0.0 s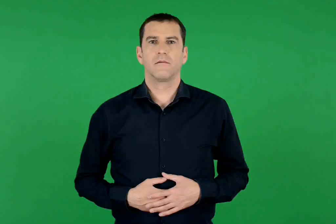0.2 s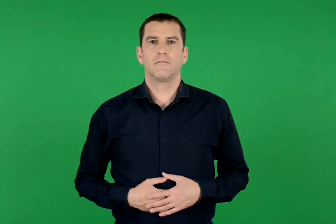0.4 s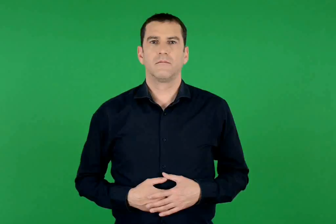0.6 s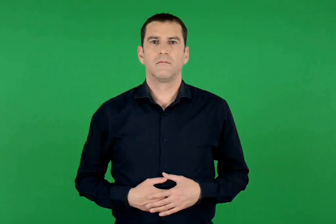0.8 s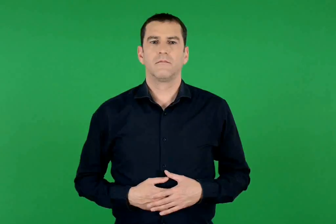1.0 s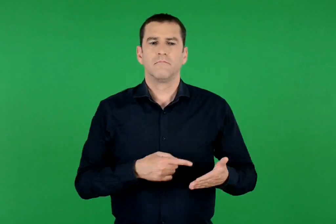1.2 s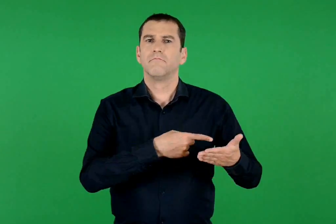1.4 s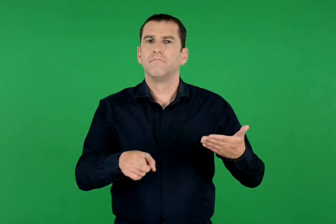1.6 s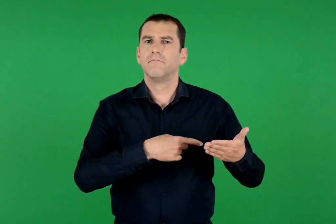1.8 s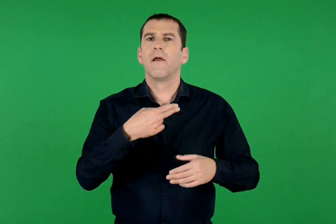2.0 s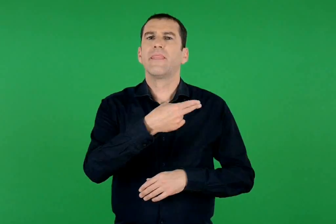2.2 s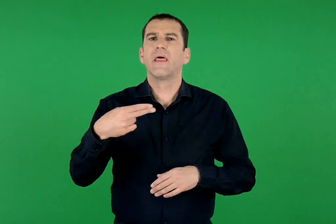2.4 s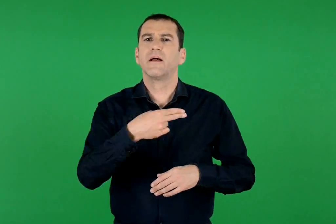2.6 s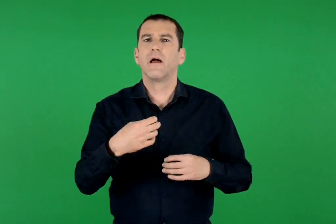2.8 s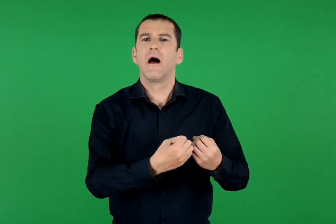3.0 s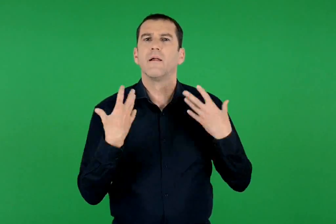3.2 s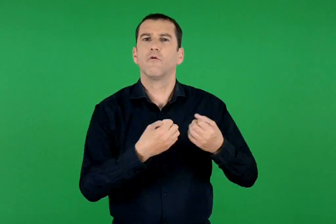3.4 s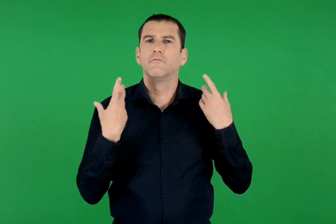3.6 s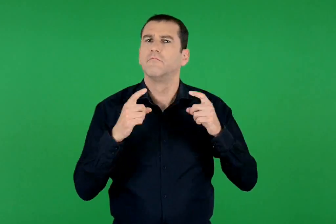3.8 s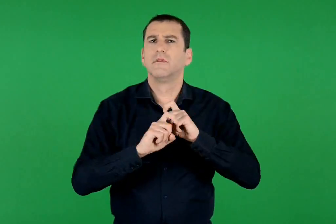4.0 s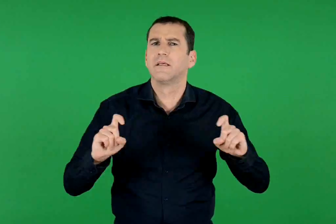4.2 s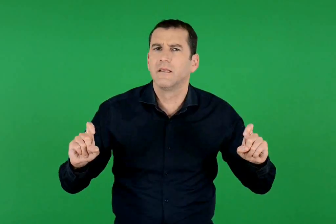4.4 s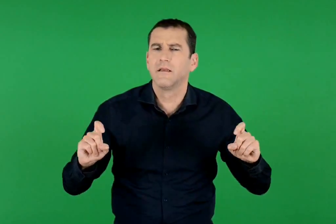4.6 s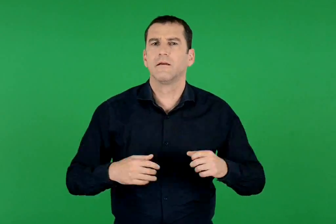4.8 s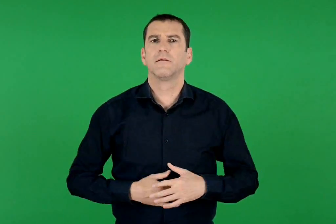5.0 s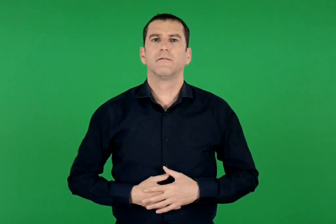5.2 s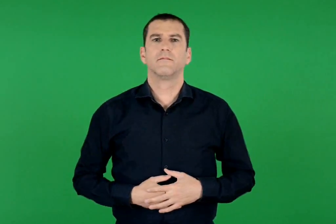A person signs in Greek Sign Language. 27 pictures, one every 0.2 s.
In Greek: για ποια θέματα μας ενημερώνει ;
